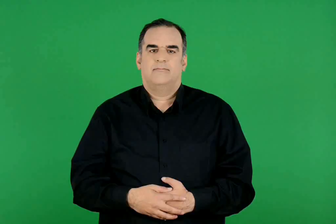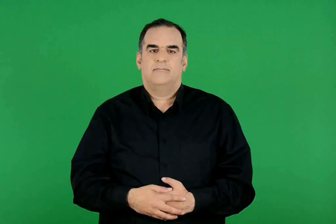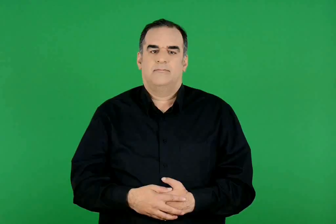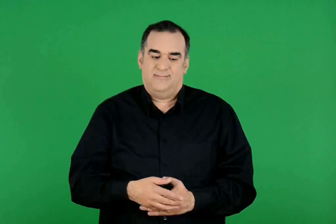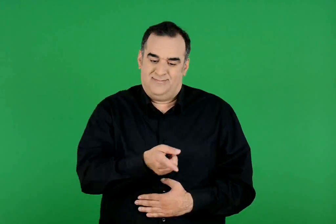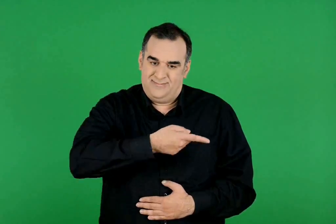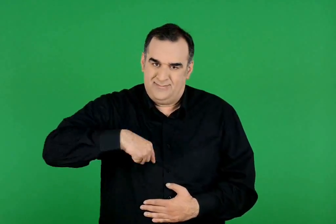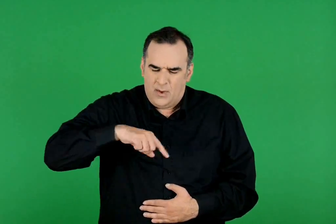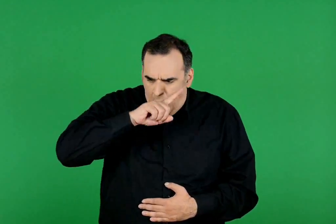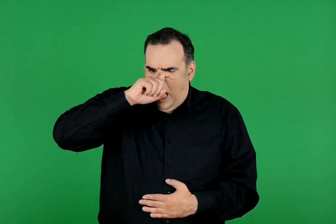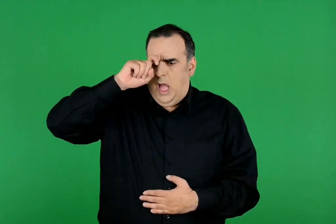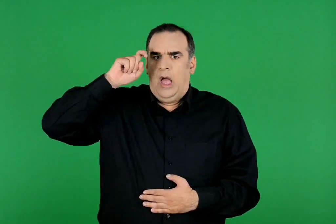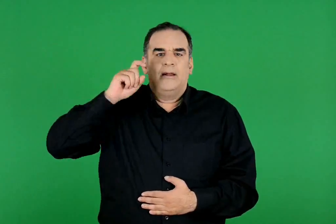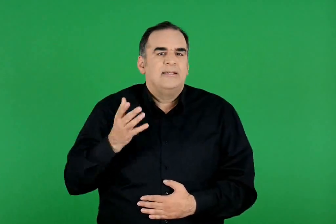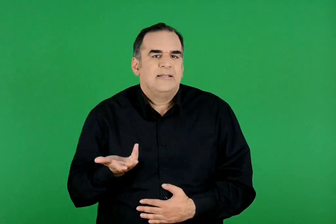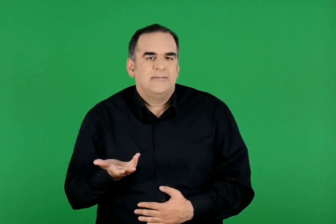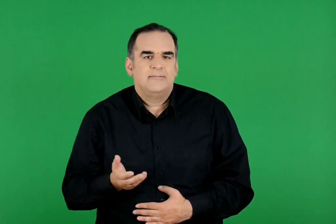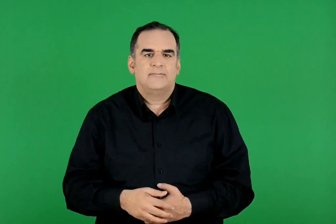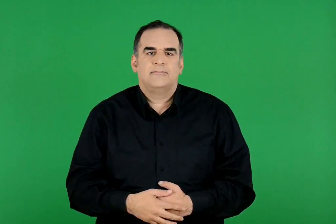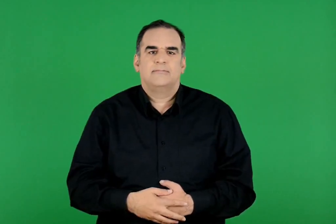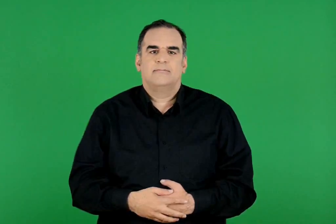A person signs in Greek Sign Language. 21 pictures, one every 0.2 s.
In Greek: τι μας δυσκόλεψε ;
